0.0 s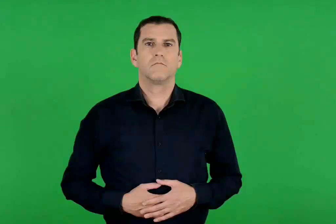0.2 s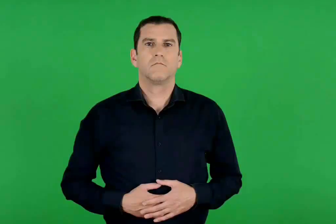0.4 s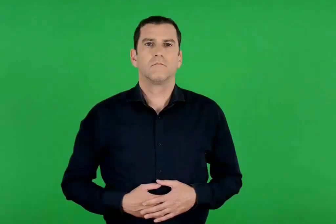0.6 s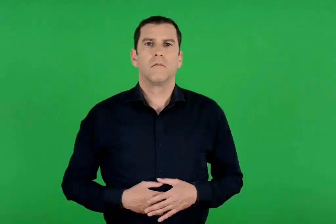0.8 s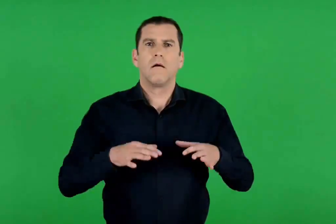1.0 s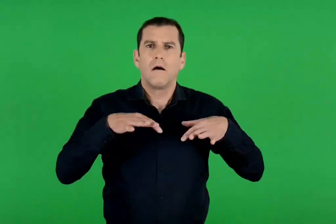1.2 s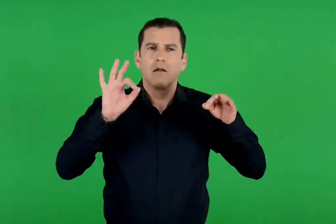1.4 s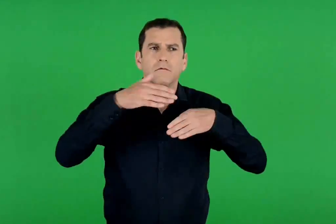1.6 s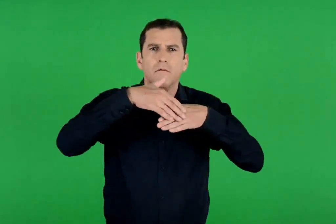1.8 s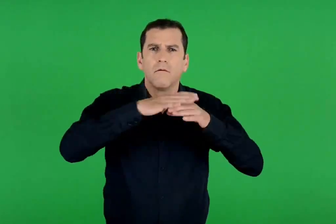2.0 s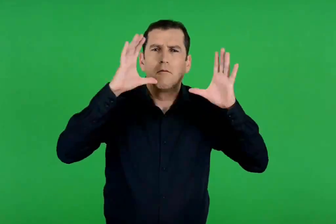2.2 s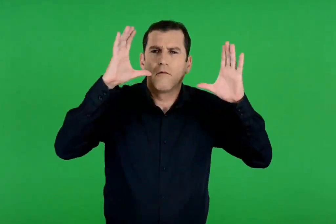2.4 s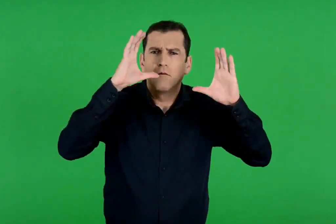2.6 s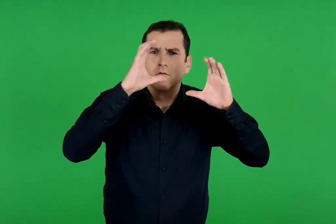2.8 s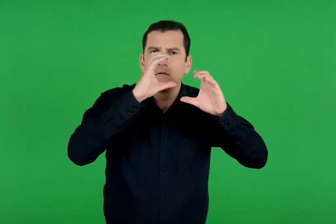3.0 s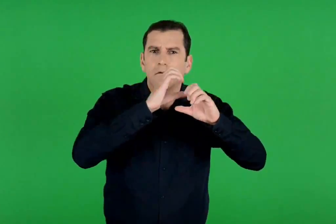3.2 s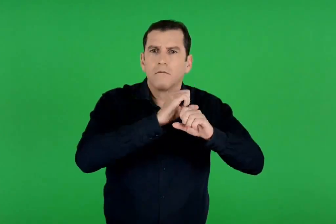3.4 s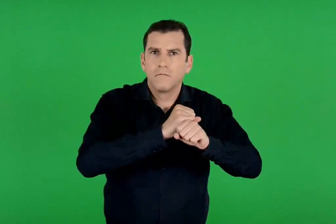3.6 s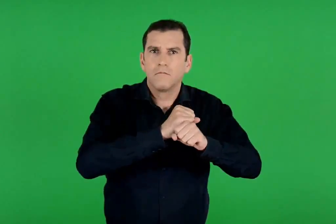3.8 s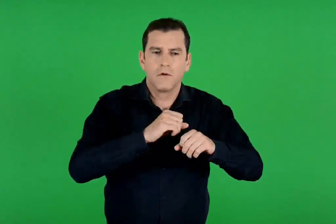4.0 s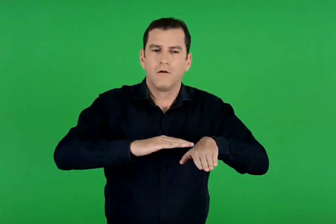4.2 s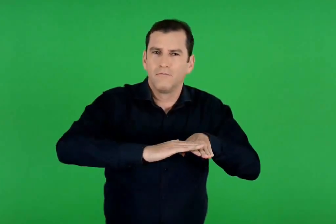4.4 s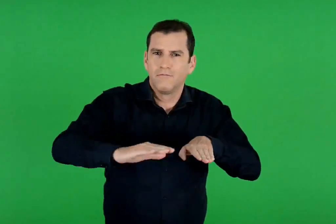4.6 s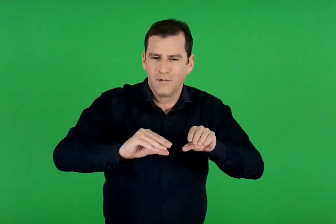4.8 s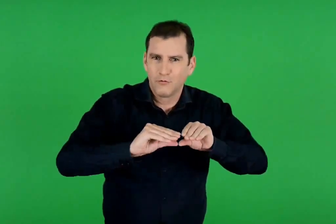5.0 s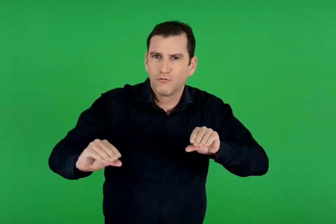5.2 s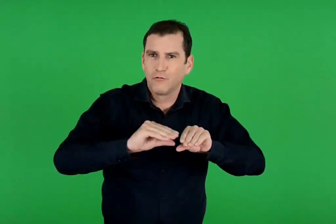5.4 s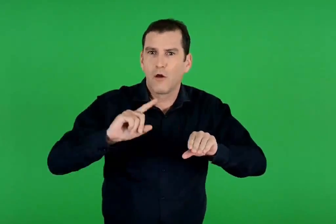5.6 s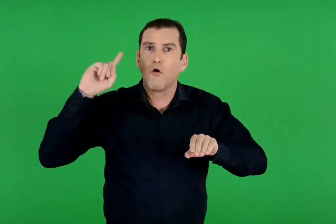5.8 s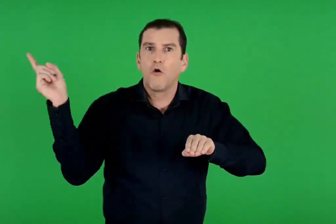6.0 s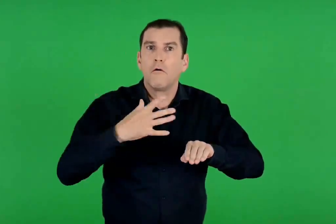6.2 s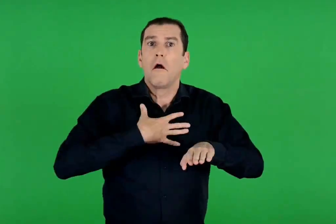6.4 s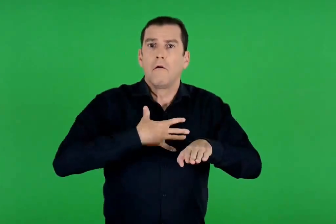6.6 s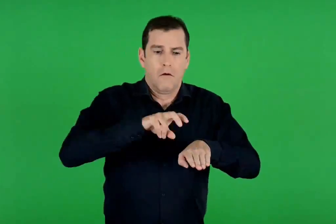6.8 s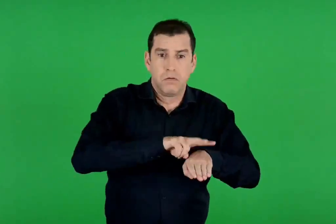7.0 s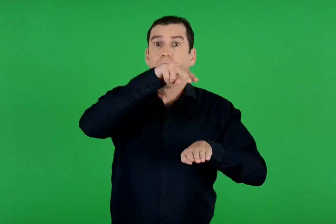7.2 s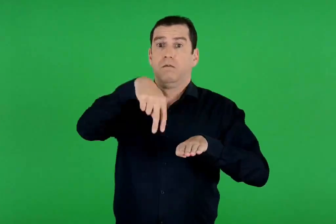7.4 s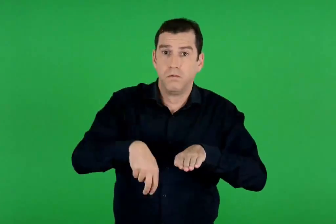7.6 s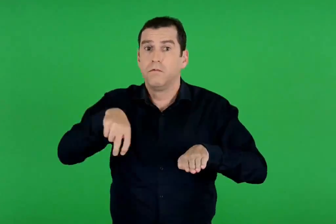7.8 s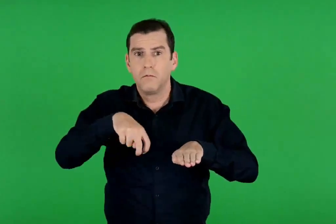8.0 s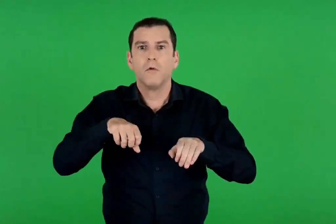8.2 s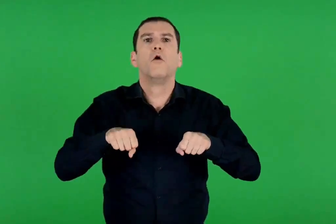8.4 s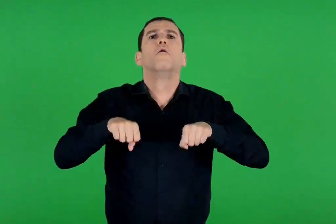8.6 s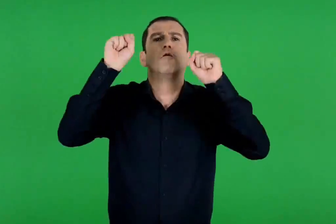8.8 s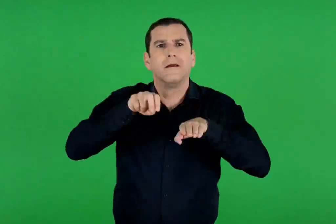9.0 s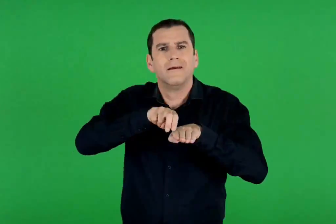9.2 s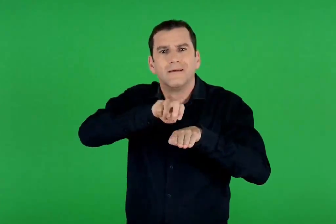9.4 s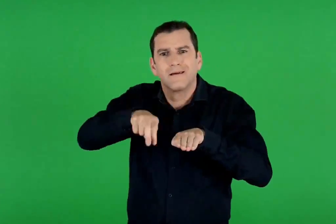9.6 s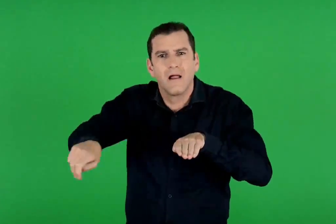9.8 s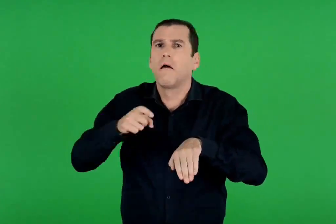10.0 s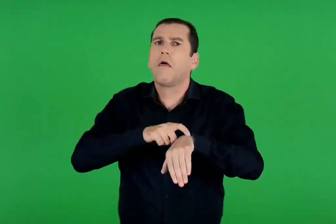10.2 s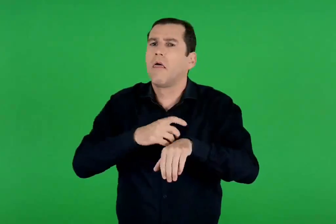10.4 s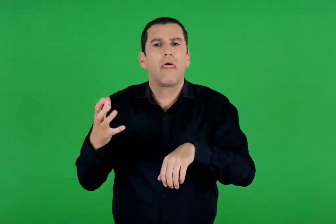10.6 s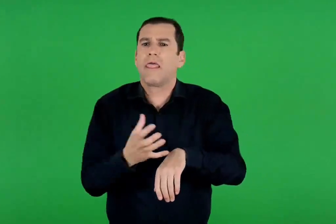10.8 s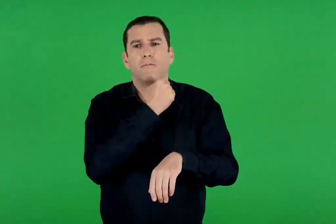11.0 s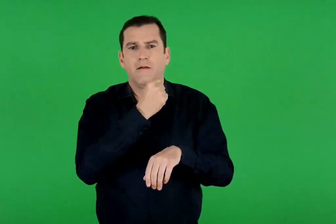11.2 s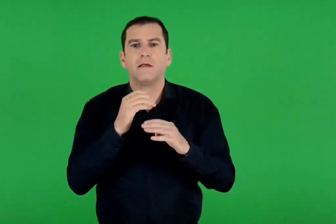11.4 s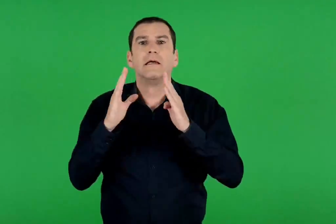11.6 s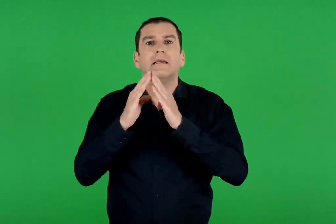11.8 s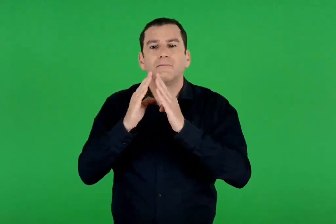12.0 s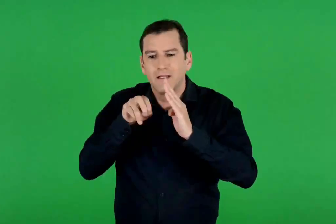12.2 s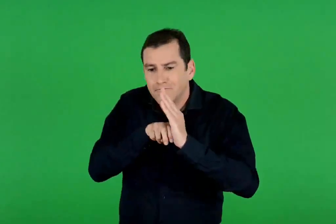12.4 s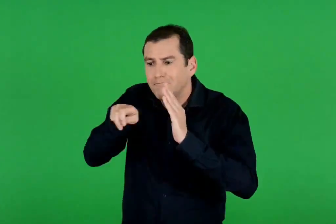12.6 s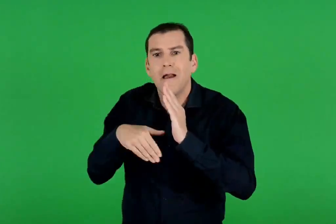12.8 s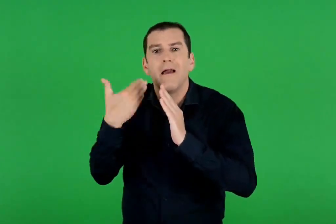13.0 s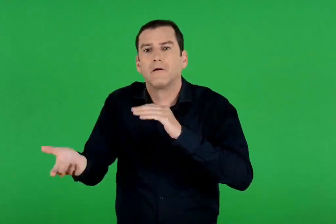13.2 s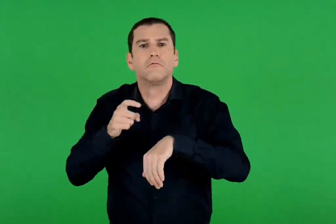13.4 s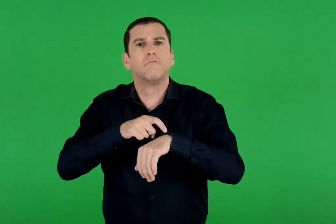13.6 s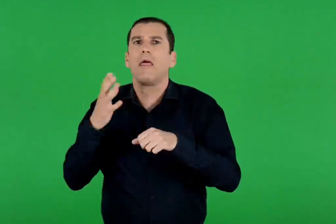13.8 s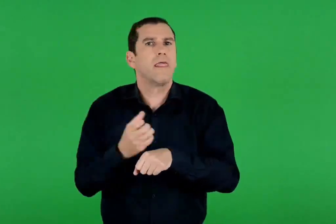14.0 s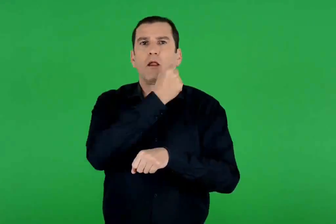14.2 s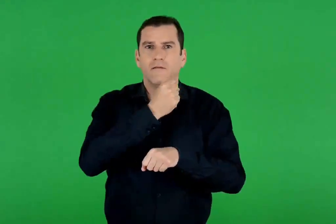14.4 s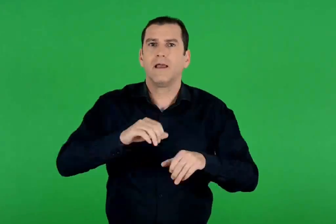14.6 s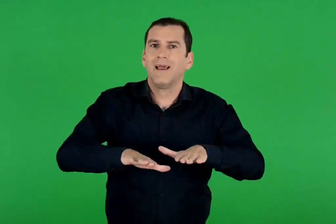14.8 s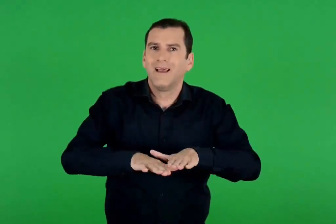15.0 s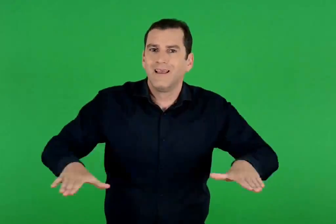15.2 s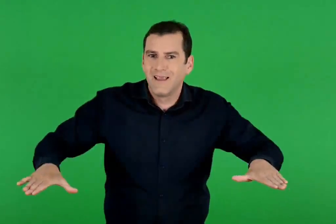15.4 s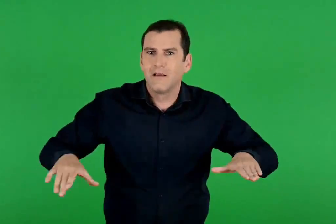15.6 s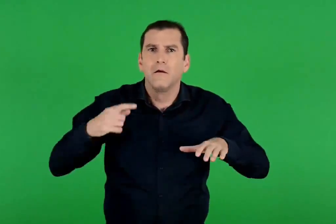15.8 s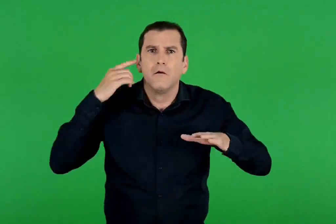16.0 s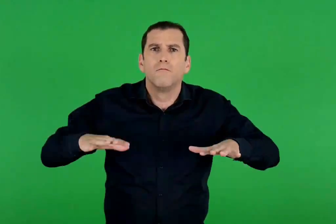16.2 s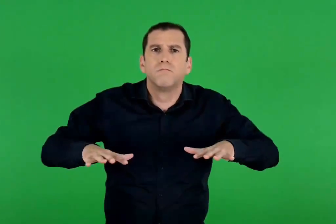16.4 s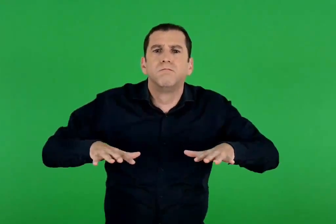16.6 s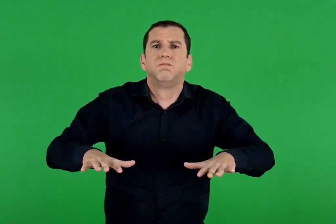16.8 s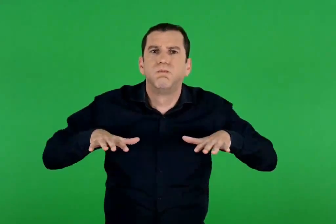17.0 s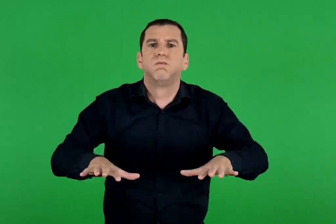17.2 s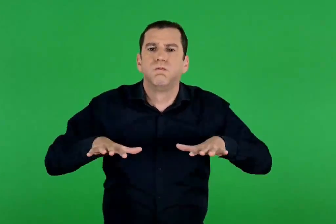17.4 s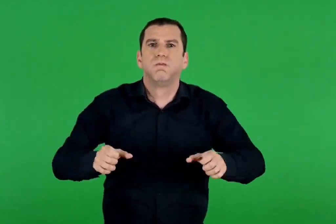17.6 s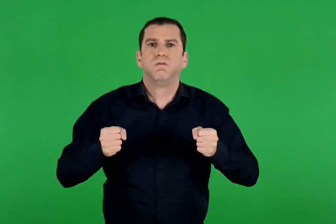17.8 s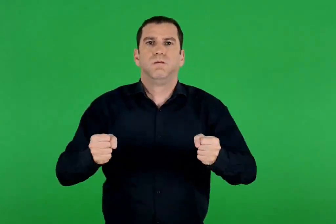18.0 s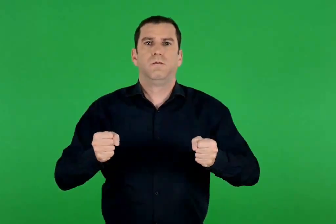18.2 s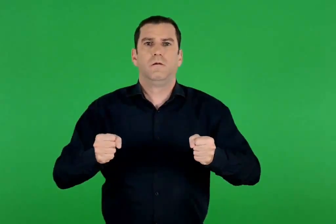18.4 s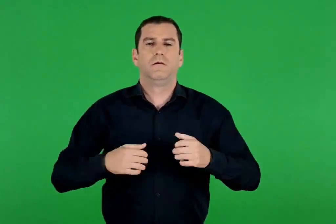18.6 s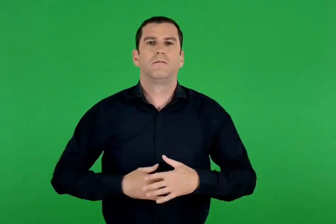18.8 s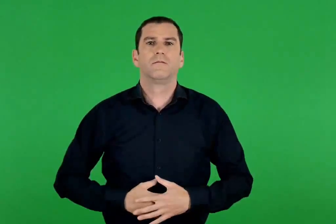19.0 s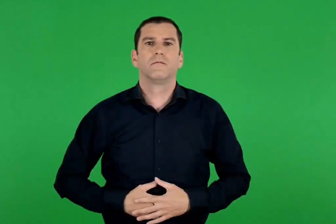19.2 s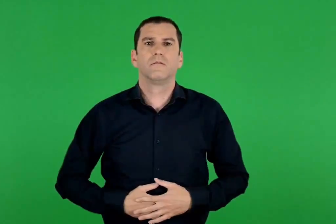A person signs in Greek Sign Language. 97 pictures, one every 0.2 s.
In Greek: άρχισε νύχτα. τινάχτηκαν όλοι από τα στρωσίδια λαχανιασμένοι. ούτε σκάλες δεν πρόλαβαν να κατρακυλήσουν , ούτε από τα σπίτια να βγουν. με βαρύ μουγκανητό η γη βάλθηκε να σείεται
